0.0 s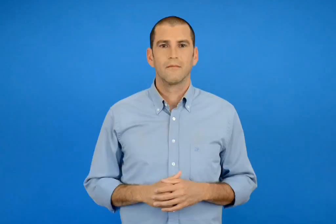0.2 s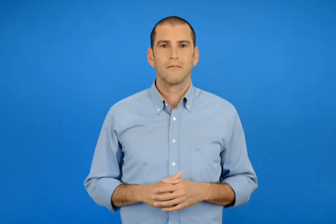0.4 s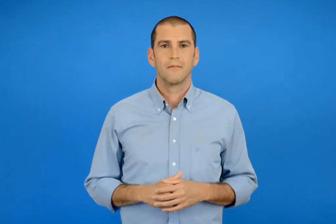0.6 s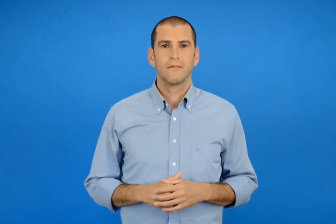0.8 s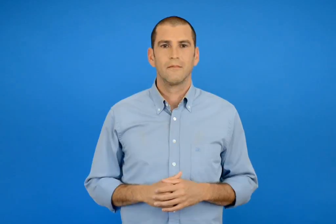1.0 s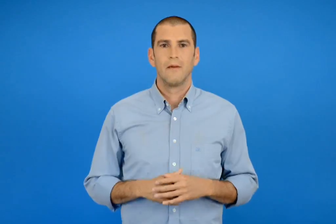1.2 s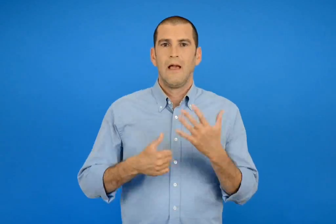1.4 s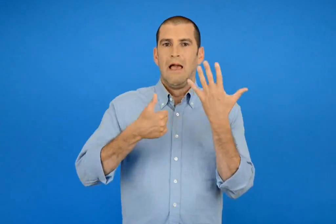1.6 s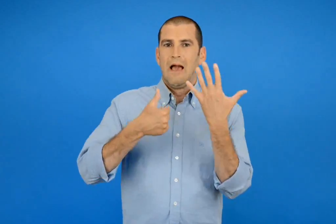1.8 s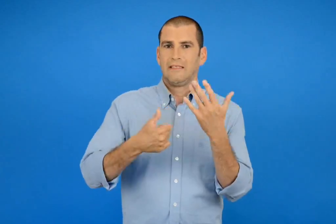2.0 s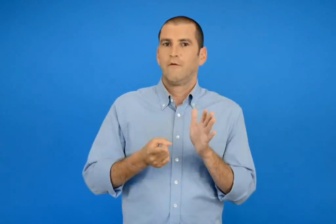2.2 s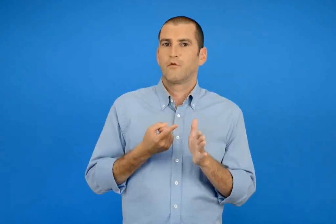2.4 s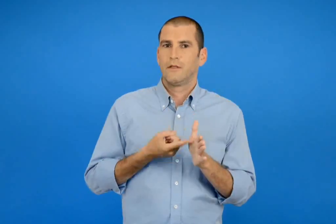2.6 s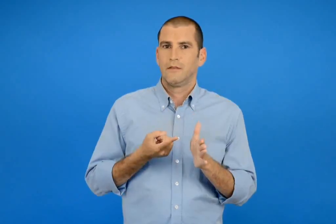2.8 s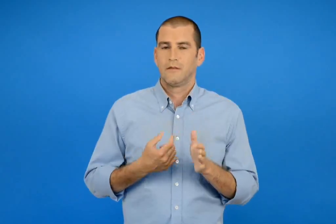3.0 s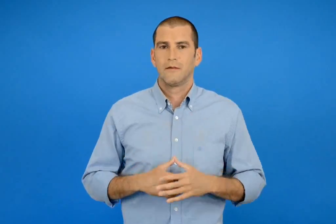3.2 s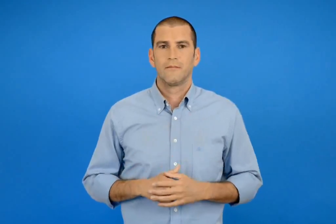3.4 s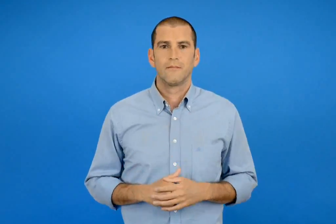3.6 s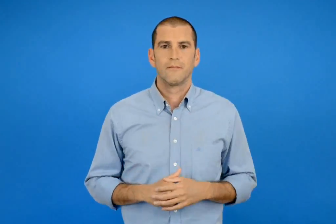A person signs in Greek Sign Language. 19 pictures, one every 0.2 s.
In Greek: 6 φορές
